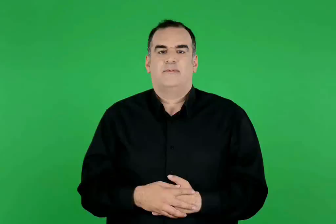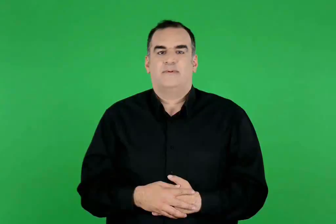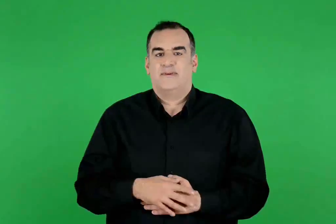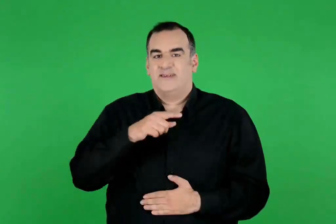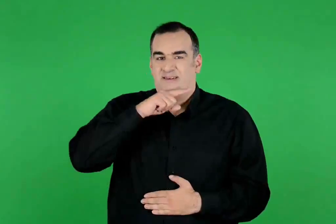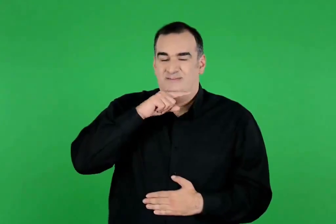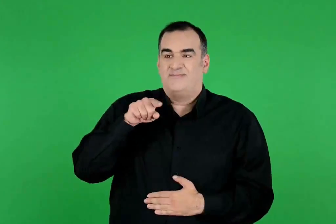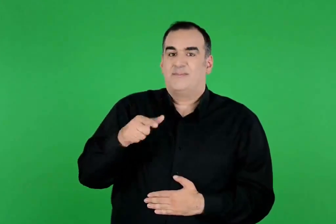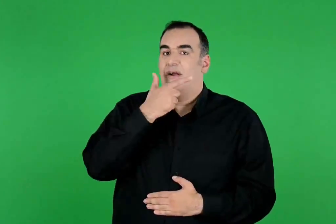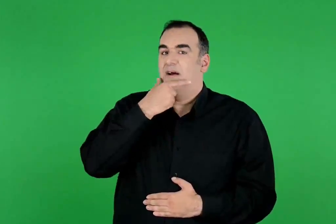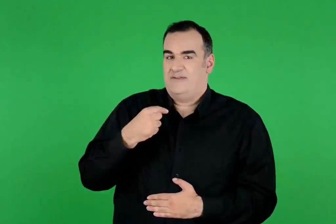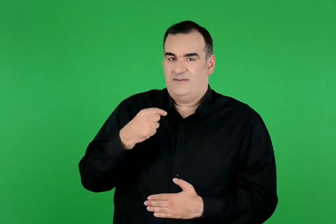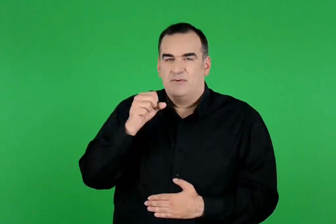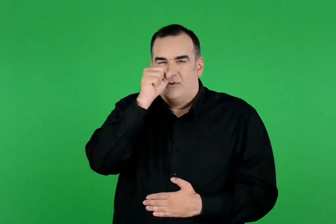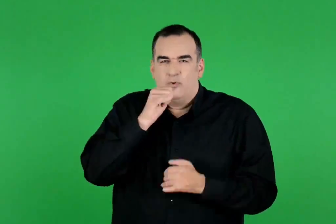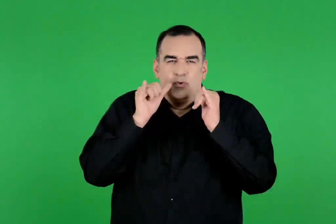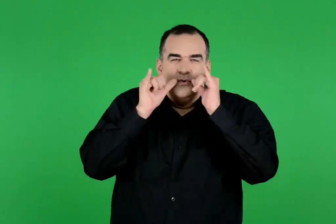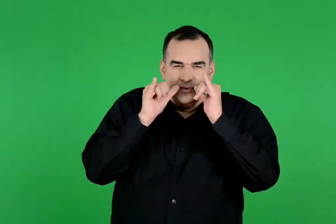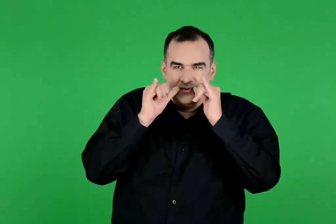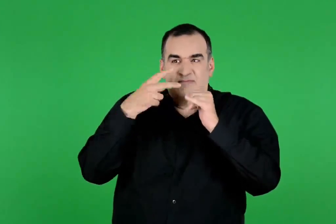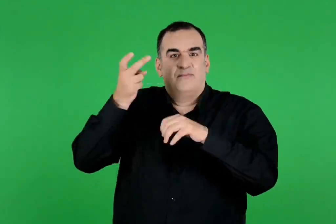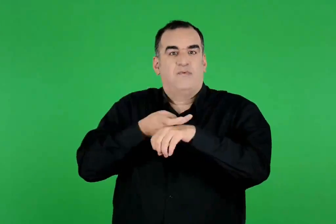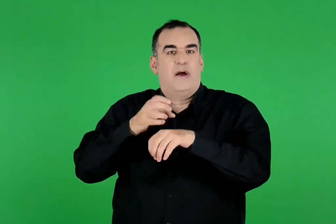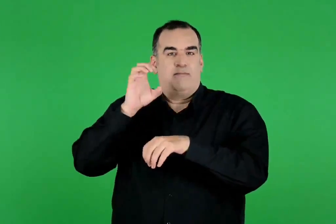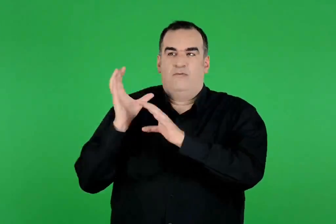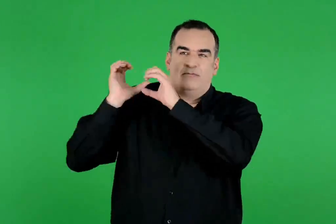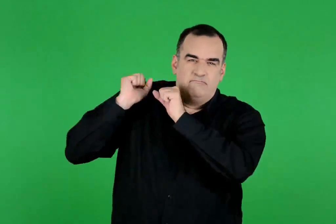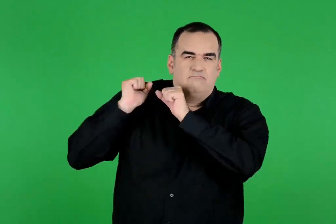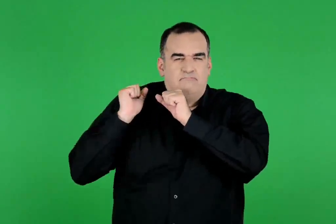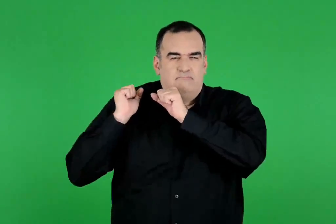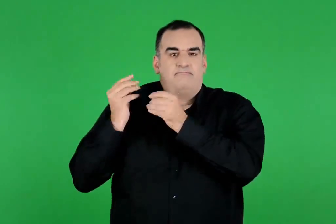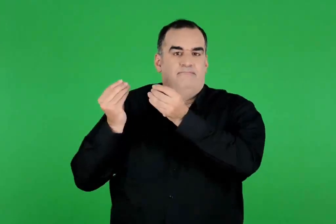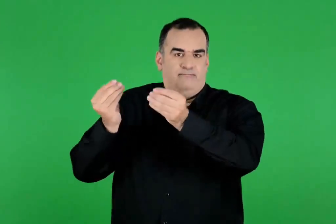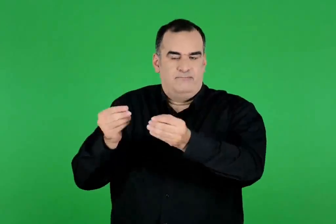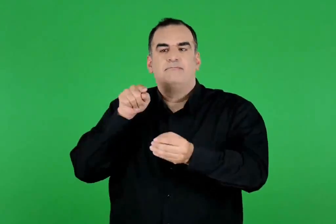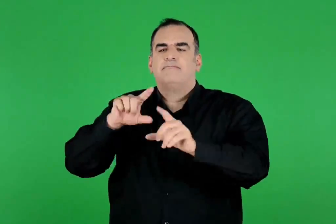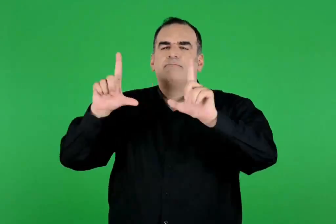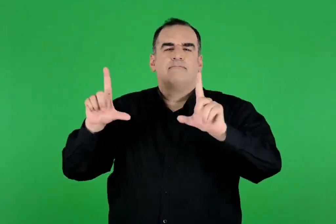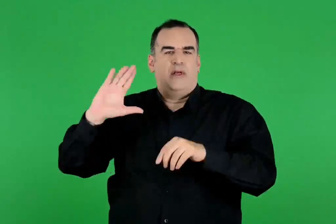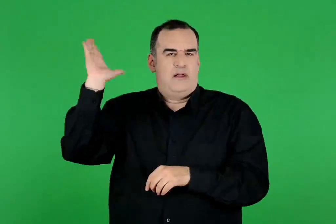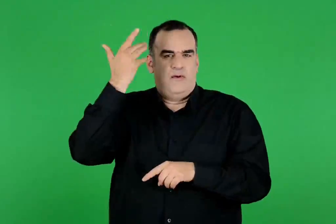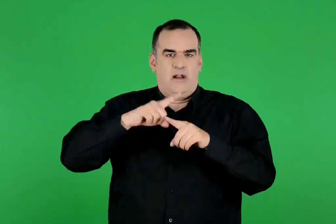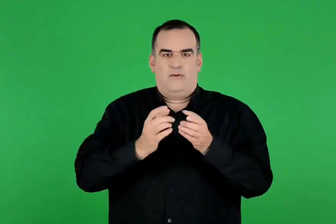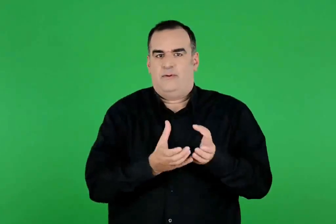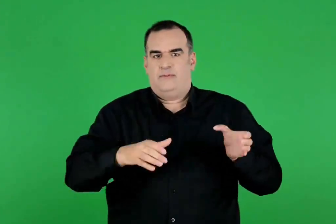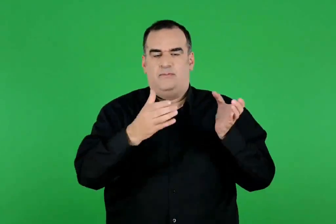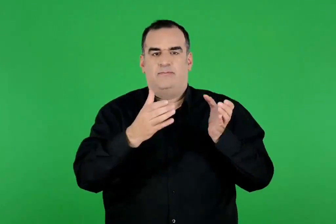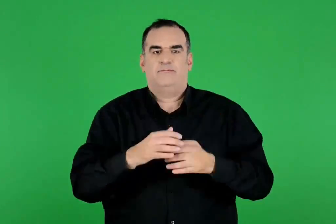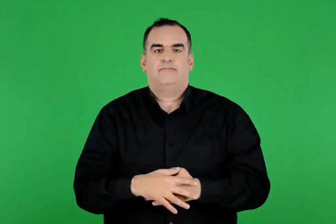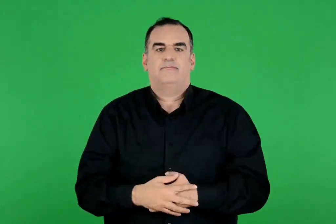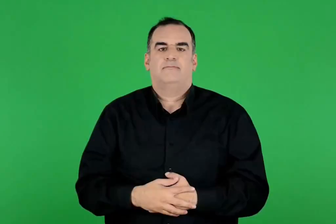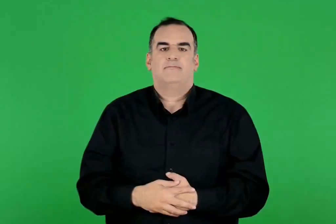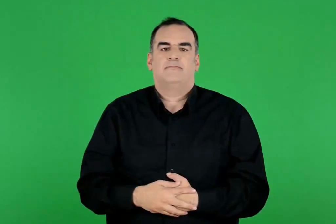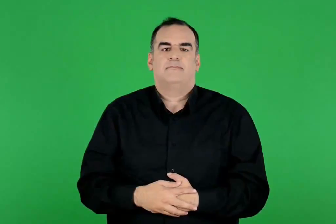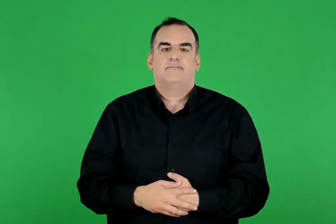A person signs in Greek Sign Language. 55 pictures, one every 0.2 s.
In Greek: ο ηρακλής φέρνει στον ευρυσθέα τον κάπρο του ερύμανθου. από αρχαίο ελληνικό αγγείο
